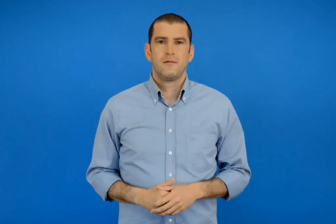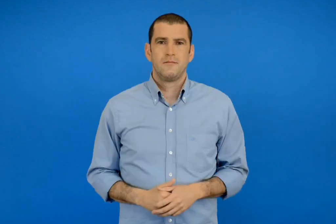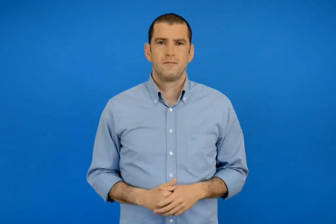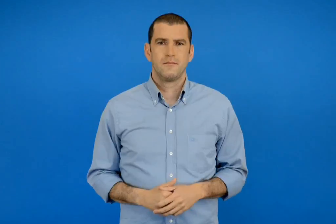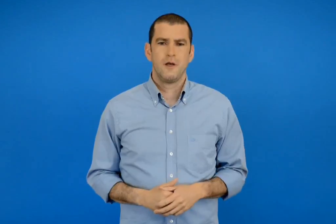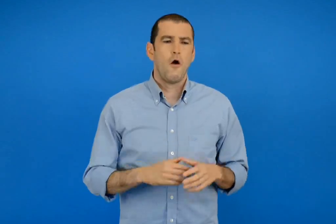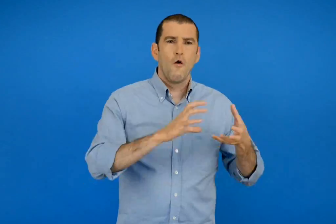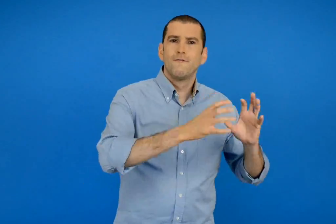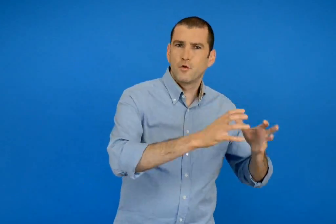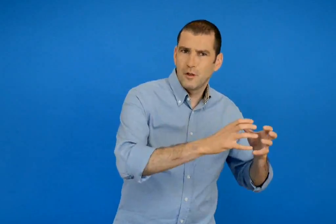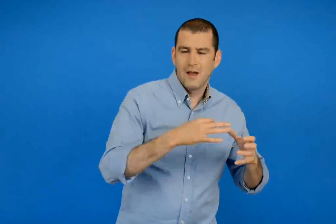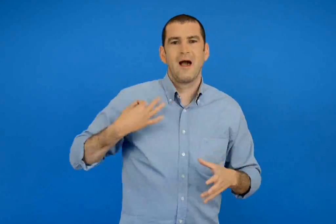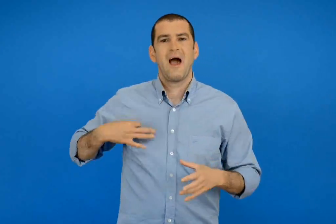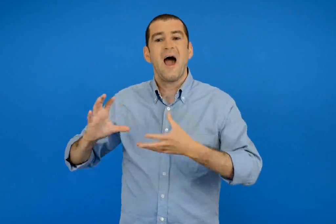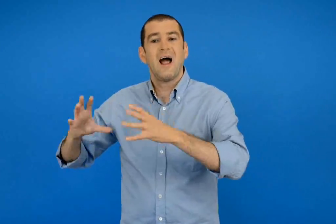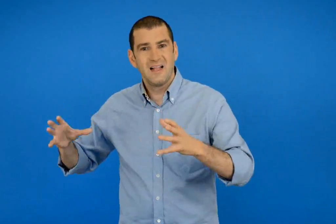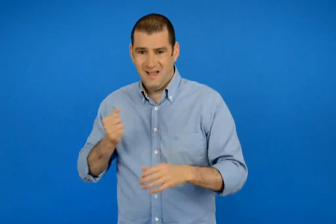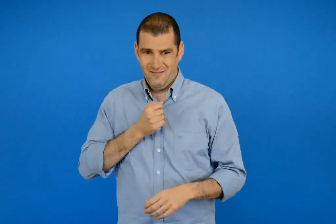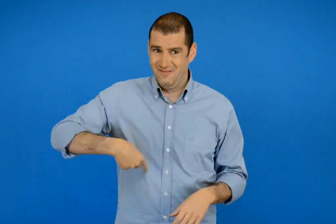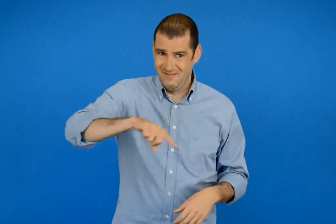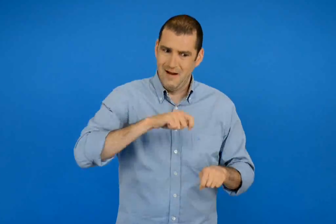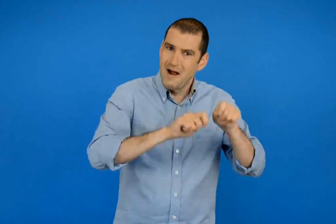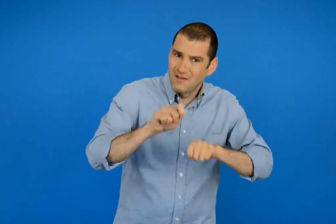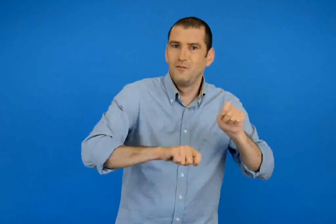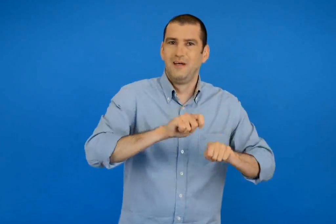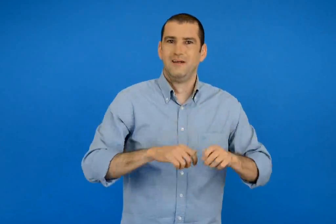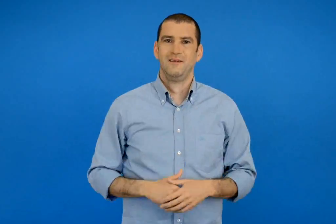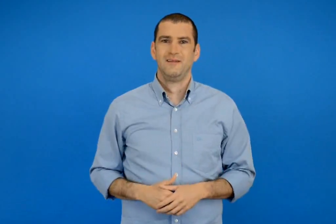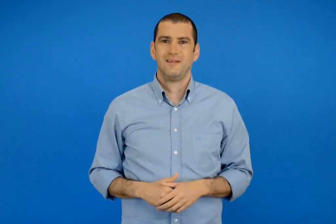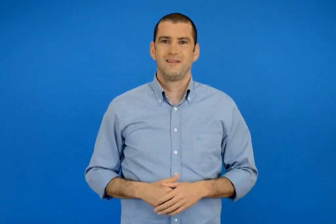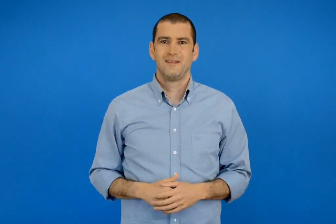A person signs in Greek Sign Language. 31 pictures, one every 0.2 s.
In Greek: να φτιάξουμε δικά μας φρούτα και λαχανικά
